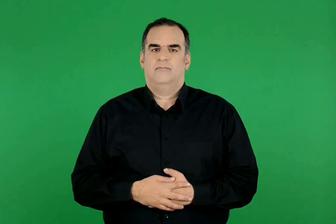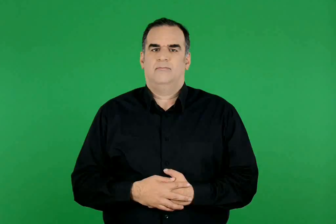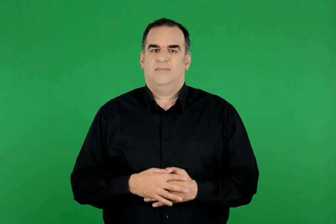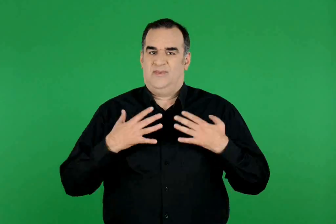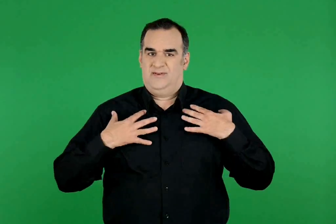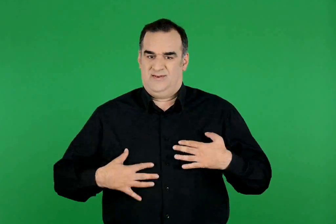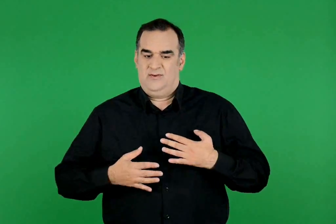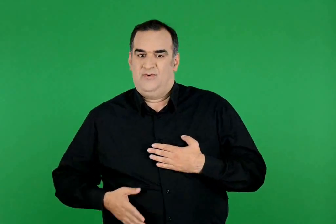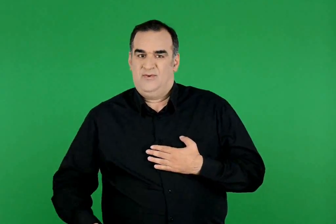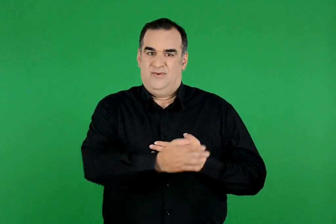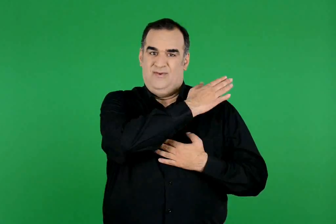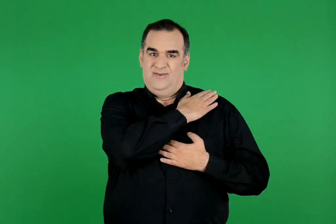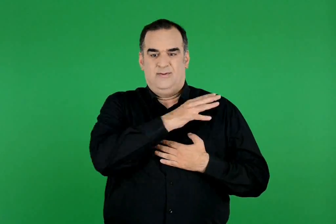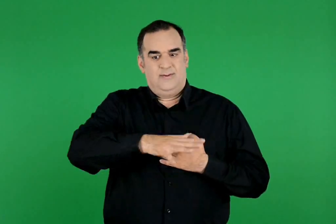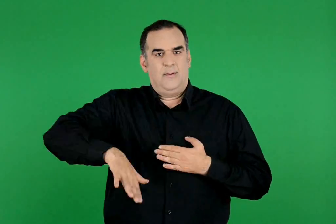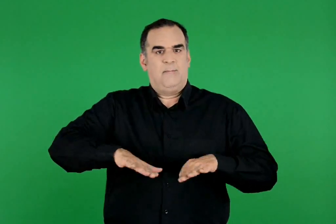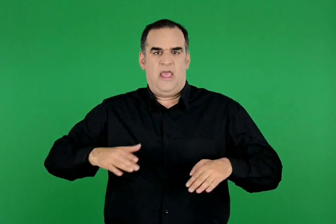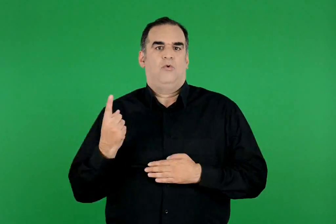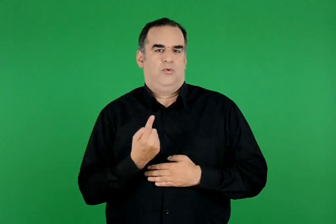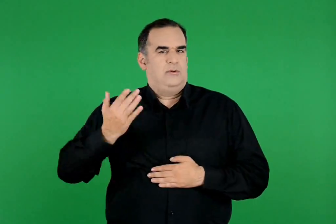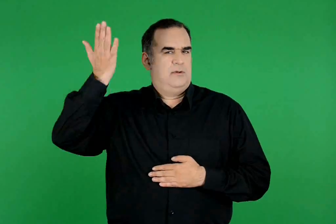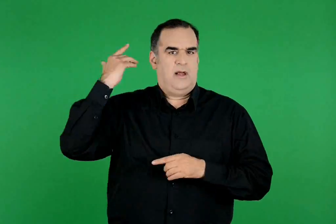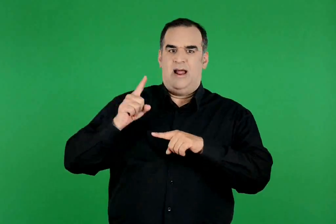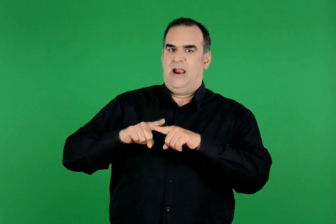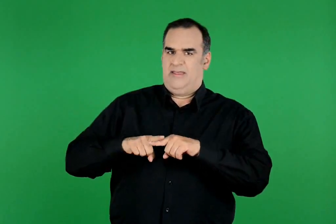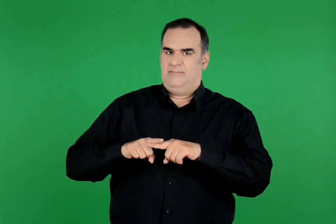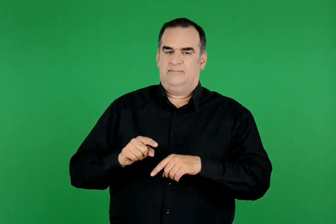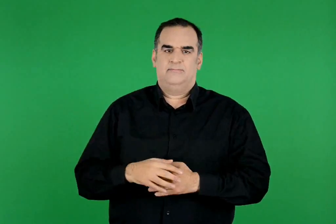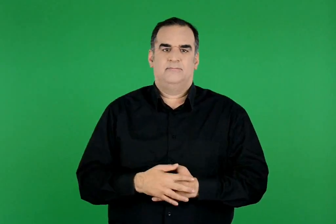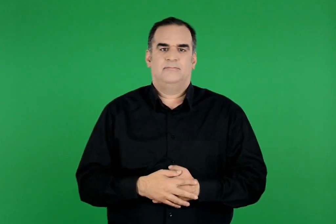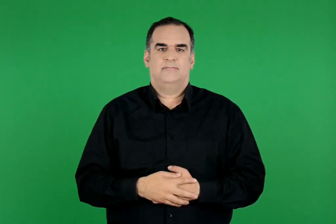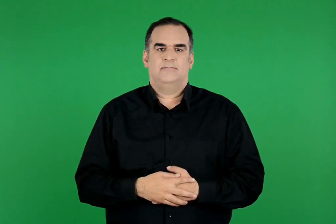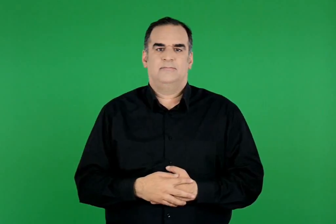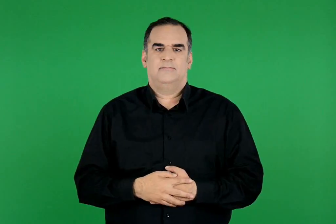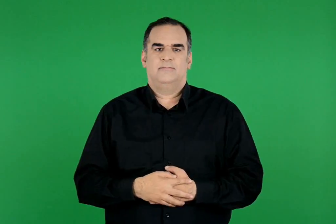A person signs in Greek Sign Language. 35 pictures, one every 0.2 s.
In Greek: έτσι φορούσαν τον χιτώνα τα παιδιά στην αρχαία ελλάδα.
